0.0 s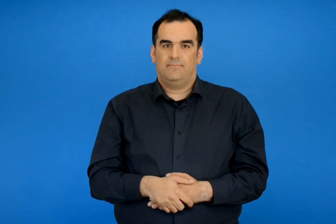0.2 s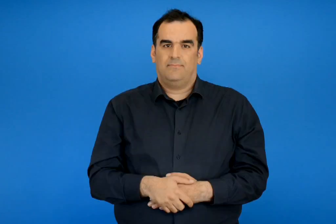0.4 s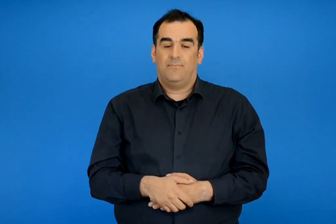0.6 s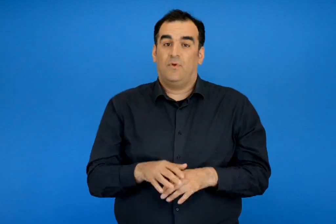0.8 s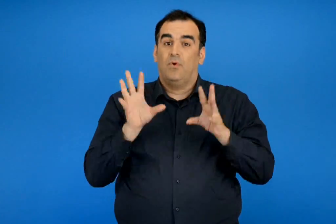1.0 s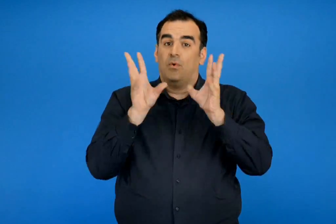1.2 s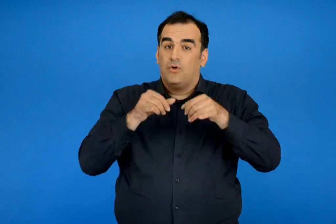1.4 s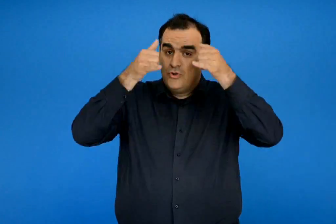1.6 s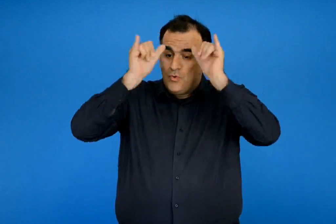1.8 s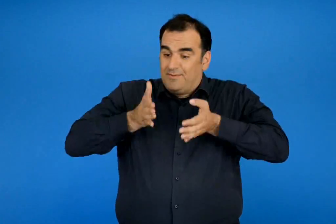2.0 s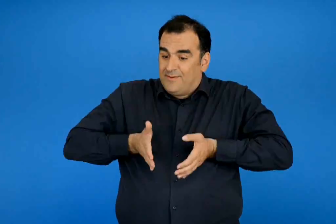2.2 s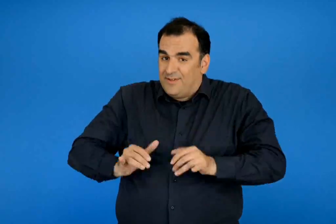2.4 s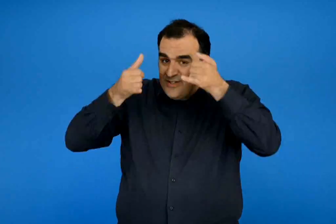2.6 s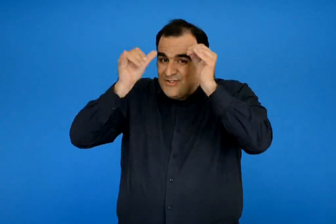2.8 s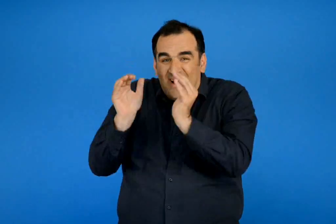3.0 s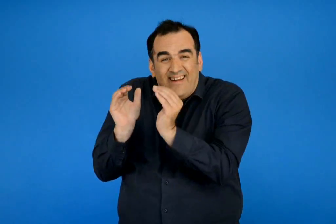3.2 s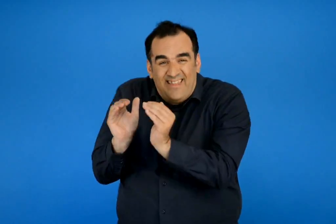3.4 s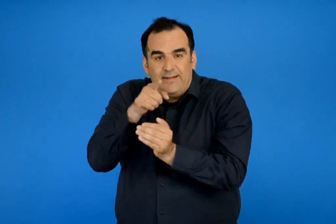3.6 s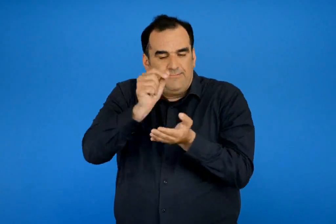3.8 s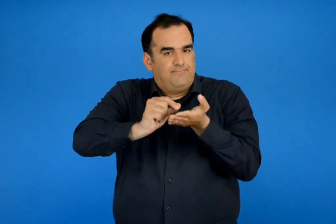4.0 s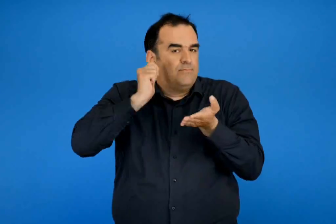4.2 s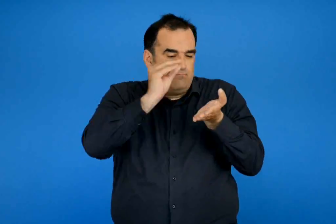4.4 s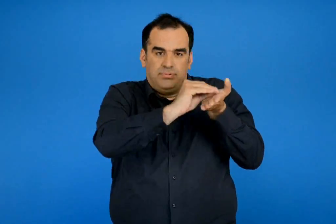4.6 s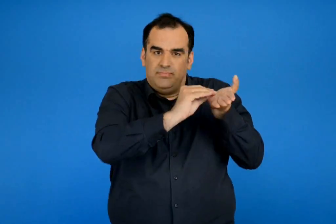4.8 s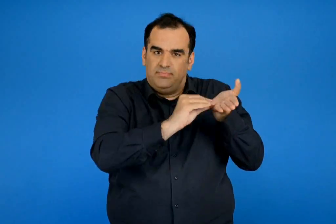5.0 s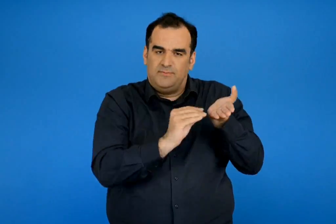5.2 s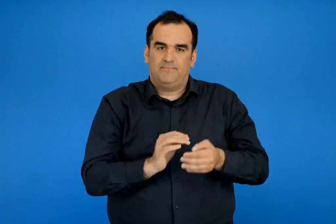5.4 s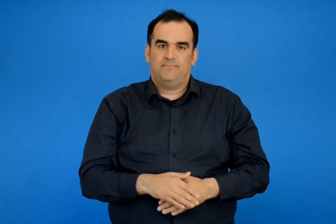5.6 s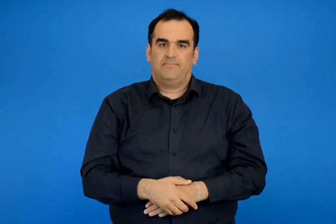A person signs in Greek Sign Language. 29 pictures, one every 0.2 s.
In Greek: γράψε ζώα που γεννούν μικρά
